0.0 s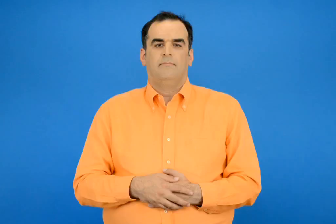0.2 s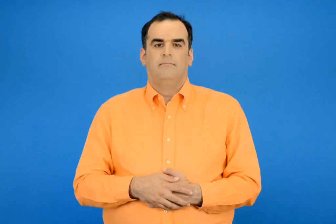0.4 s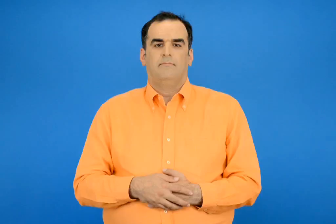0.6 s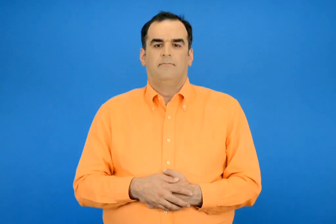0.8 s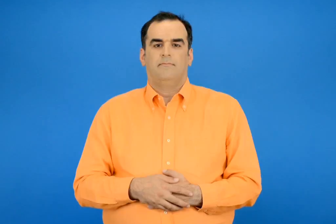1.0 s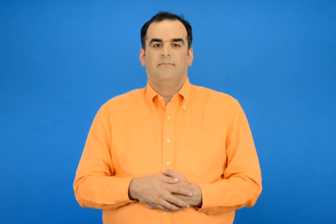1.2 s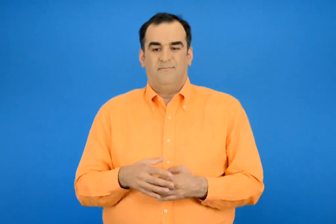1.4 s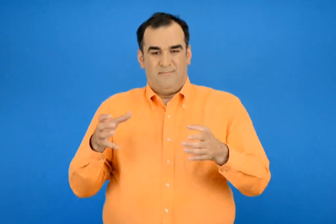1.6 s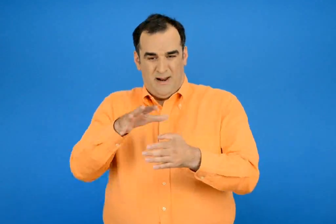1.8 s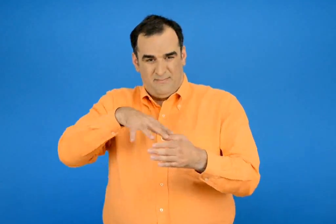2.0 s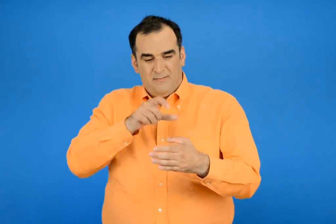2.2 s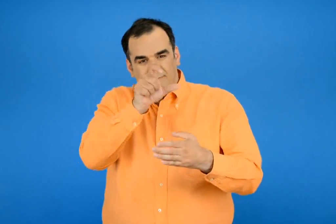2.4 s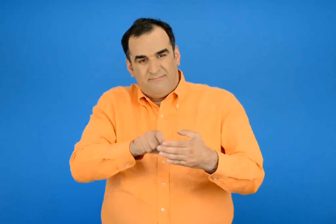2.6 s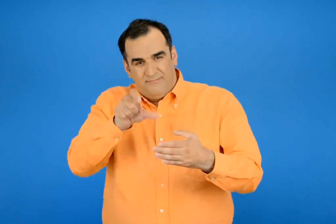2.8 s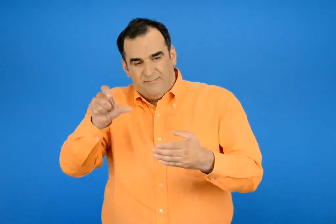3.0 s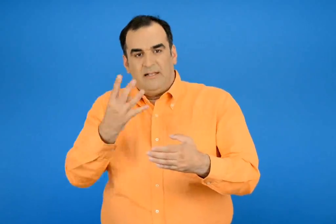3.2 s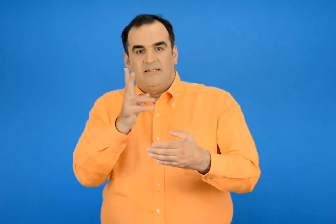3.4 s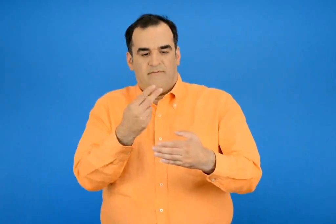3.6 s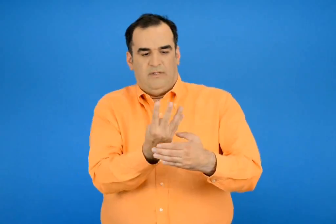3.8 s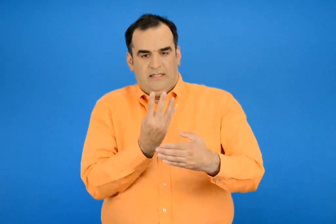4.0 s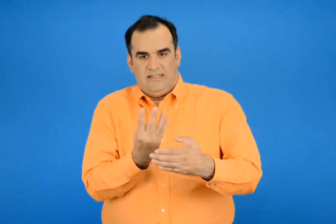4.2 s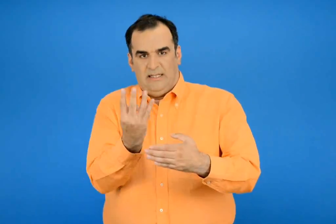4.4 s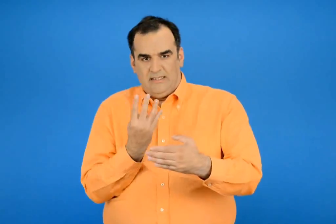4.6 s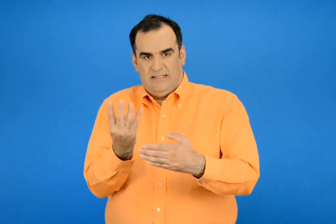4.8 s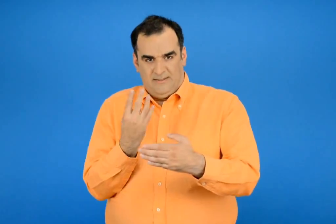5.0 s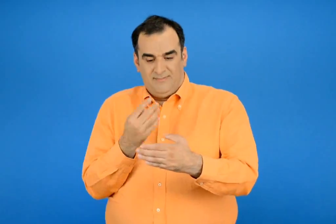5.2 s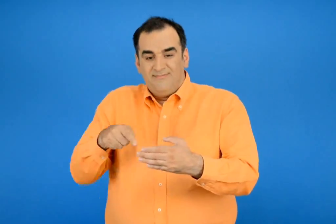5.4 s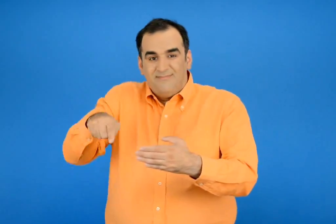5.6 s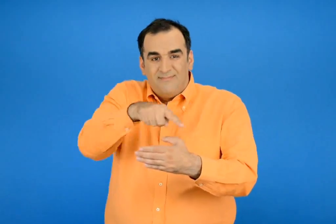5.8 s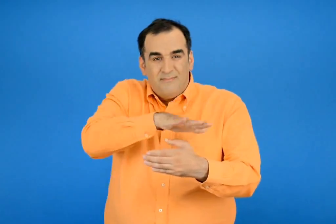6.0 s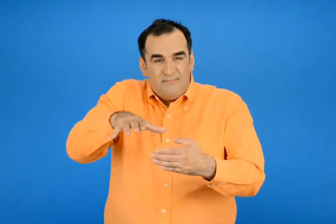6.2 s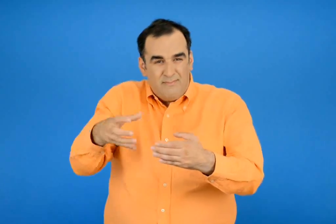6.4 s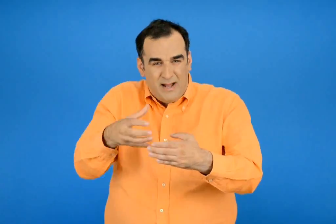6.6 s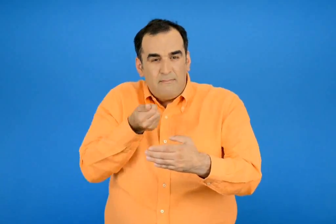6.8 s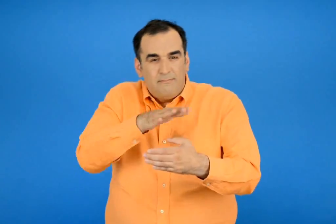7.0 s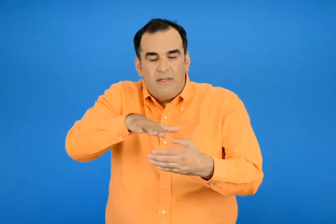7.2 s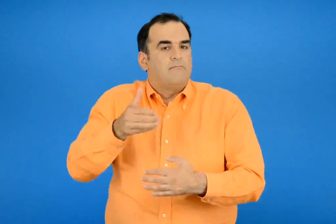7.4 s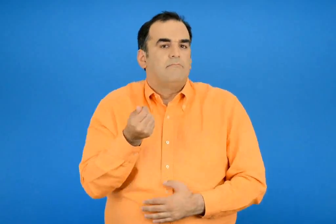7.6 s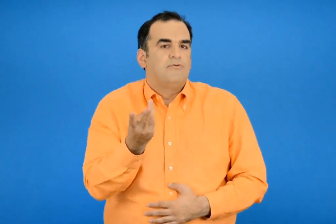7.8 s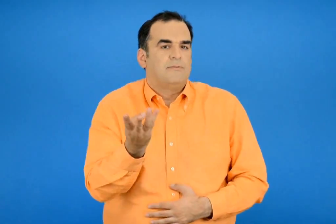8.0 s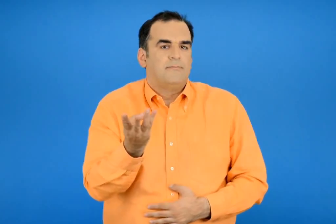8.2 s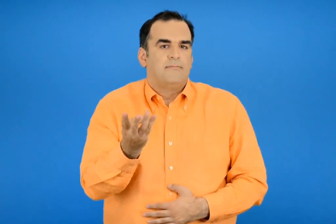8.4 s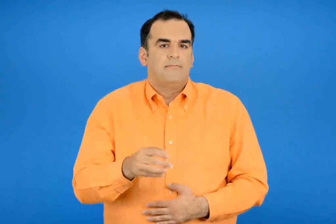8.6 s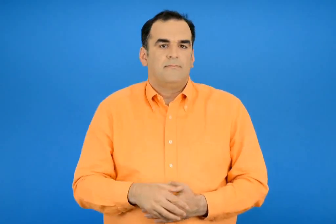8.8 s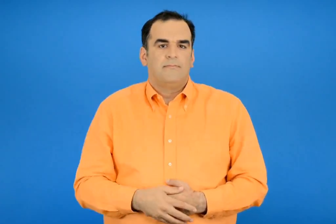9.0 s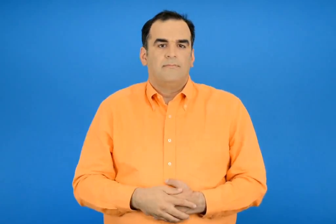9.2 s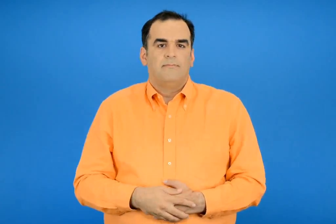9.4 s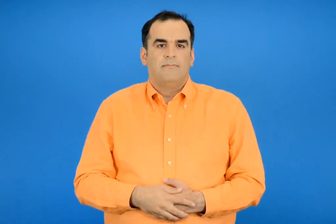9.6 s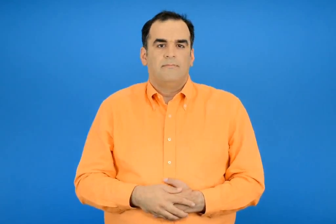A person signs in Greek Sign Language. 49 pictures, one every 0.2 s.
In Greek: κάθε παιδί της παρέας πλήρωσε τελικά 4 € ποσά παιδιά ήταν ολη η παρέα ;
